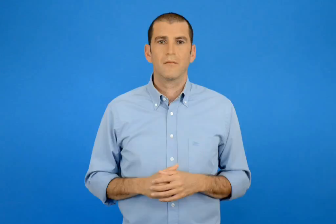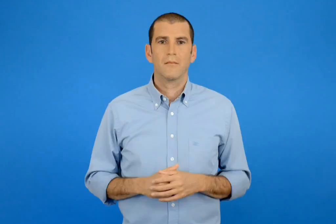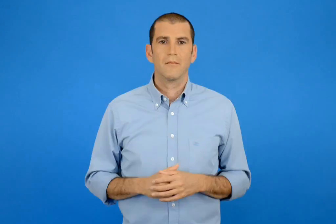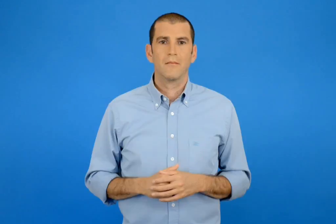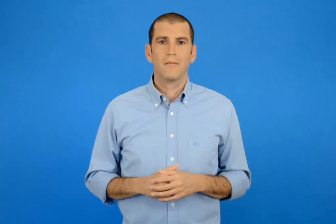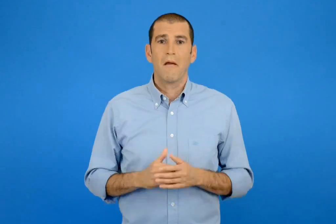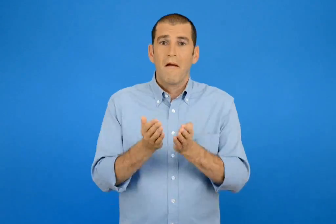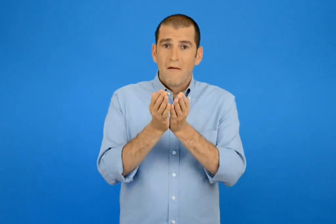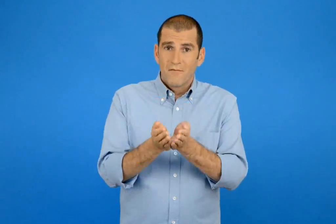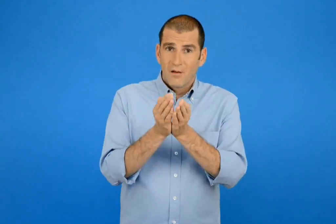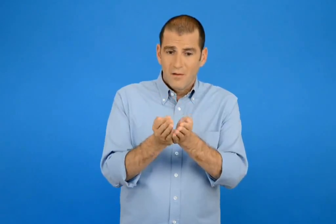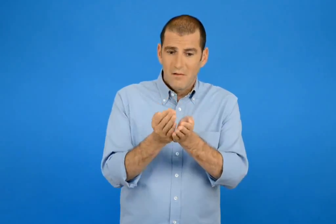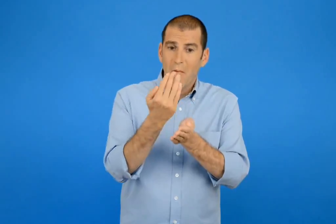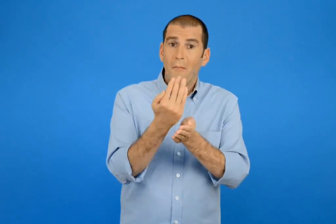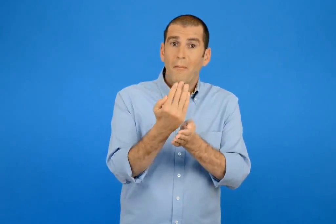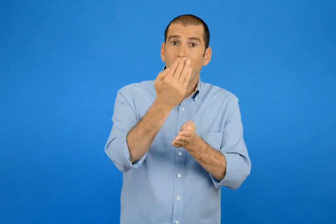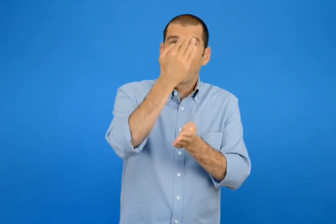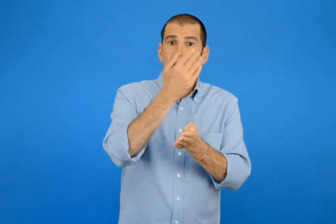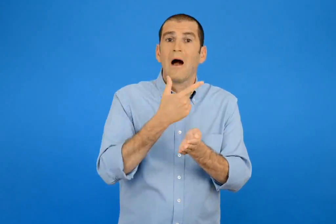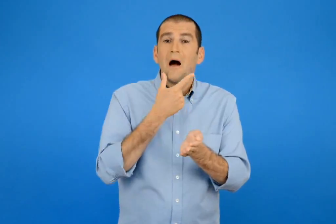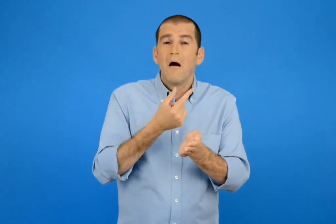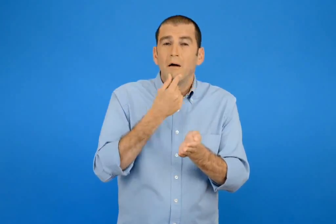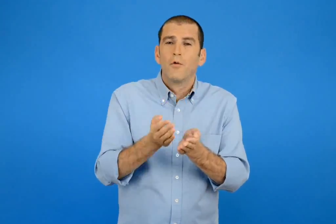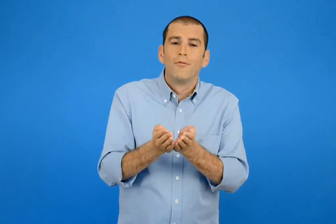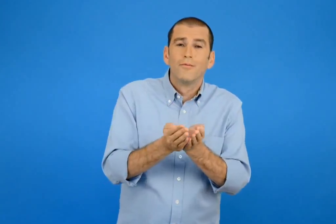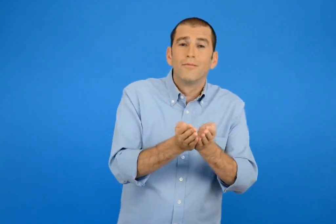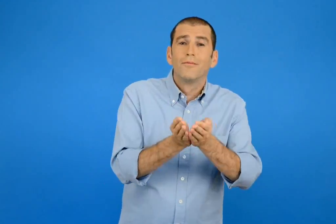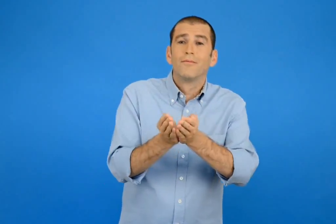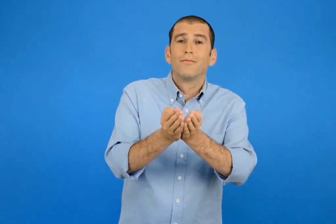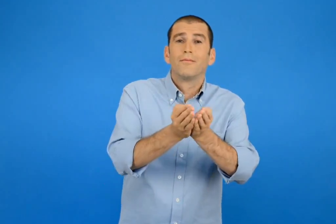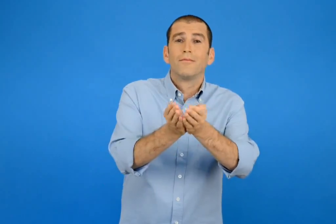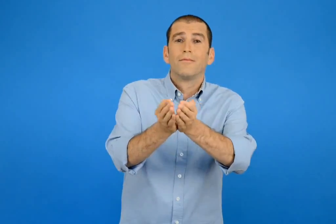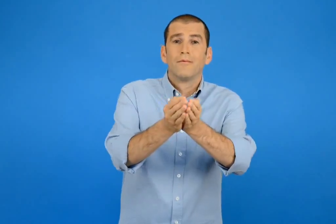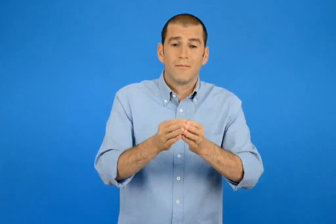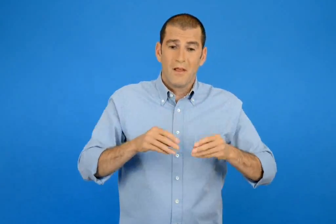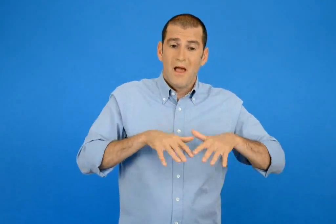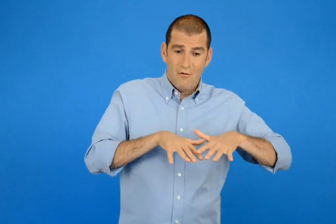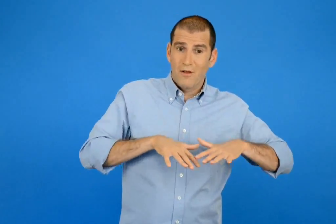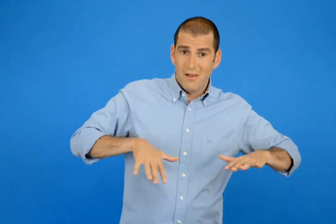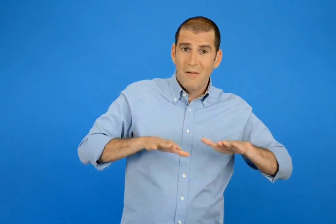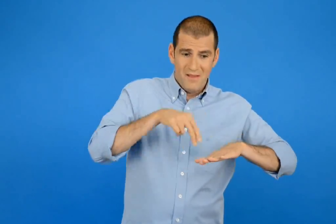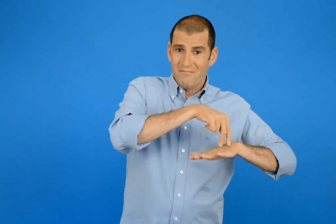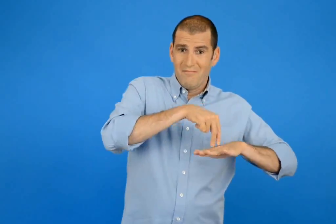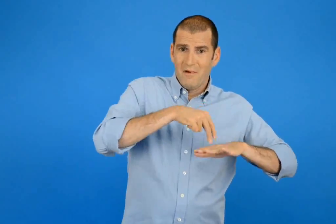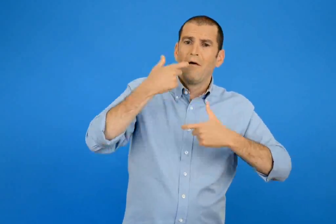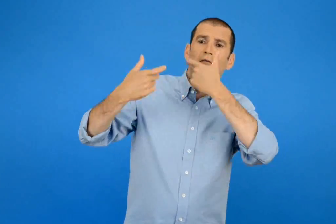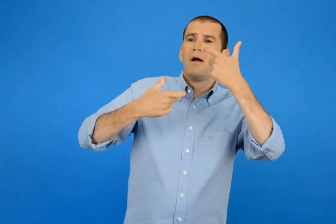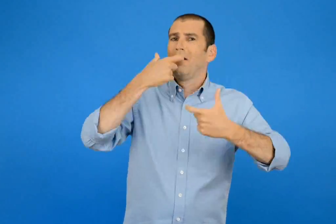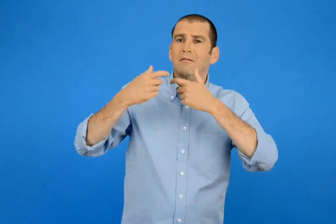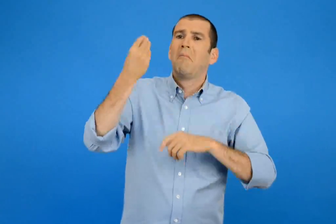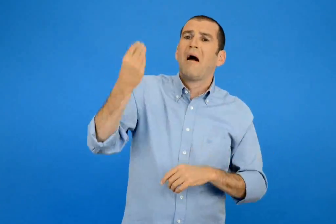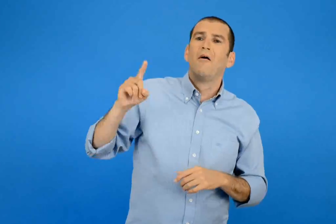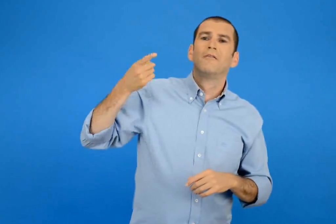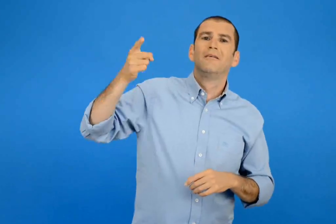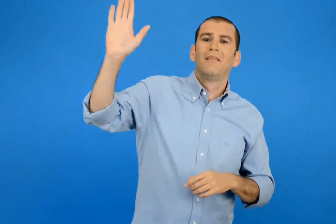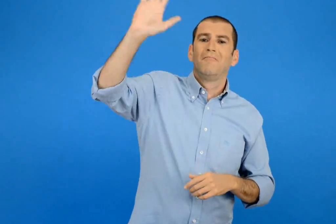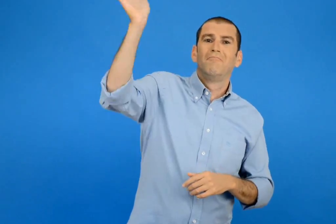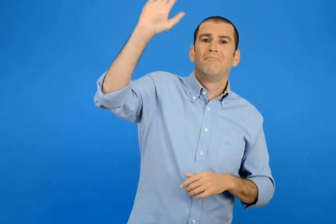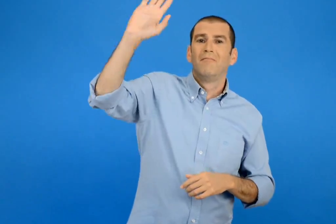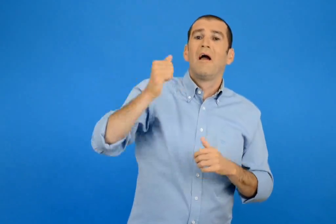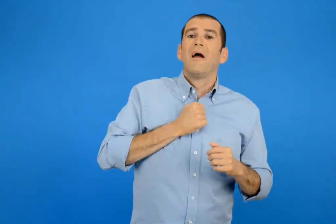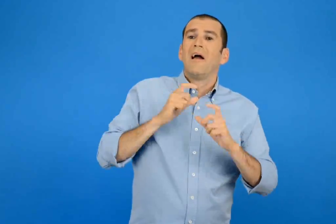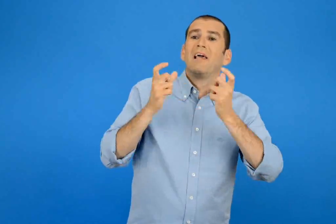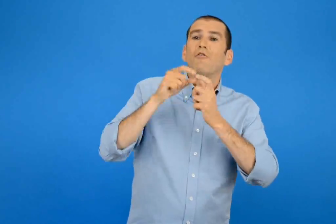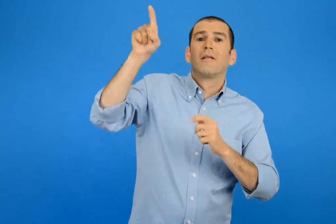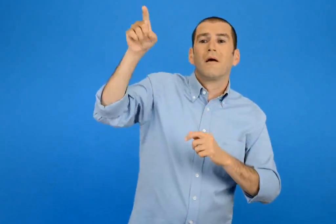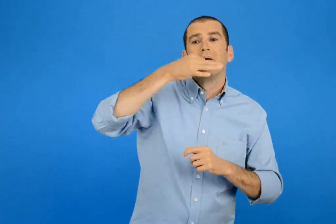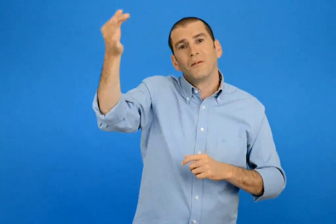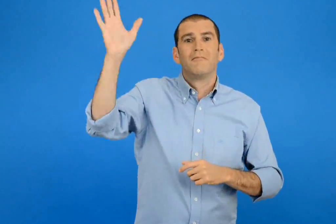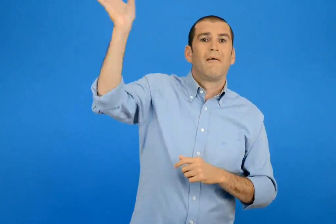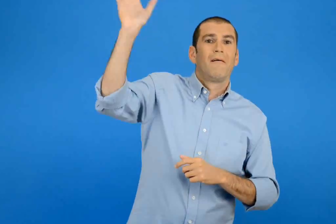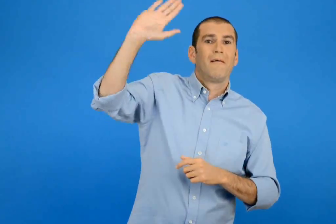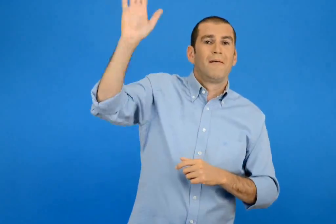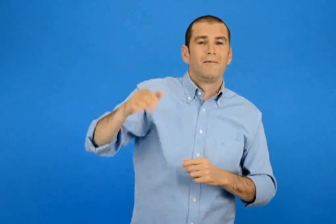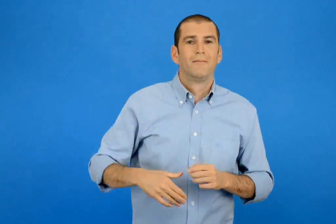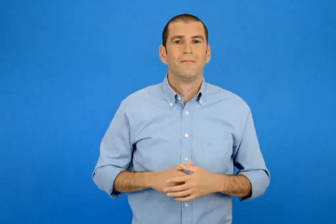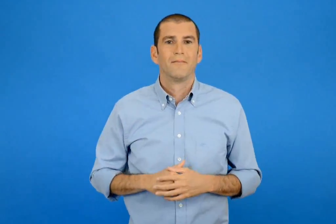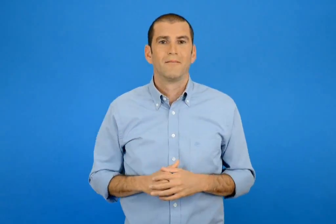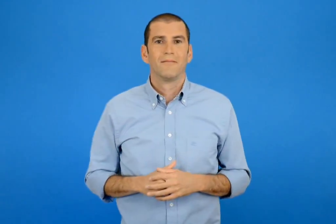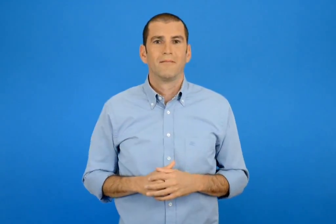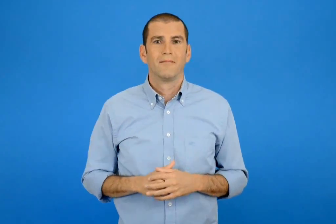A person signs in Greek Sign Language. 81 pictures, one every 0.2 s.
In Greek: ωραία που πηγαίνει η βαρκούλα με το κάτασπρο πανί καλό ταξίδι χαιρετίσματα στους δικούς μας τους φωνάζουν από την ακρογιαλιά
